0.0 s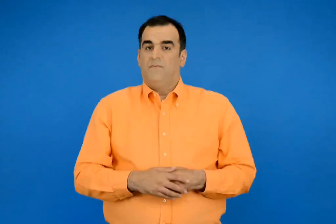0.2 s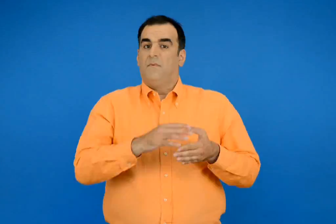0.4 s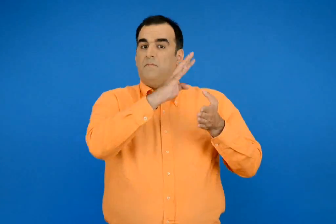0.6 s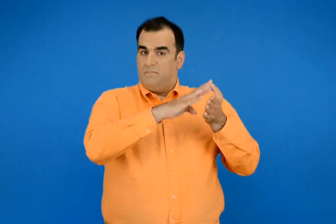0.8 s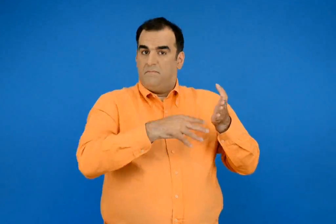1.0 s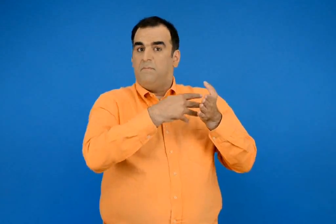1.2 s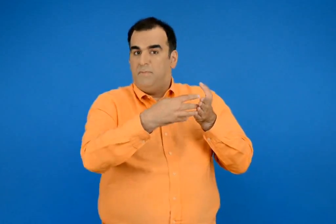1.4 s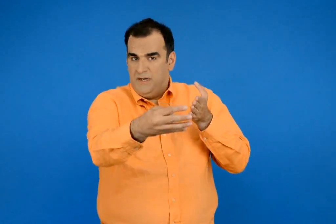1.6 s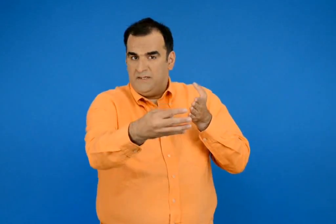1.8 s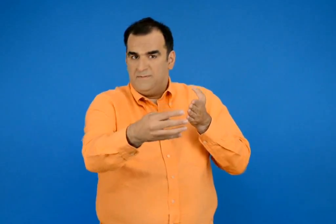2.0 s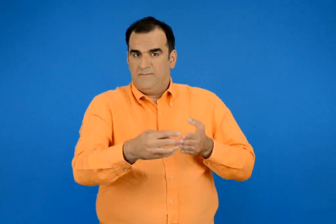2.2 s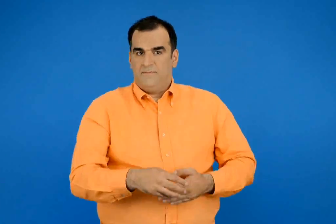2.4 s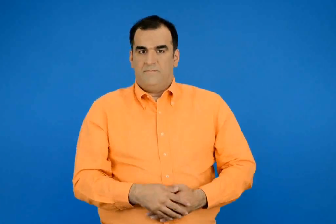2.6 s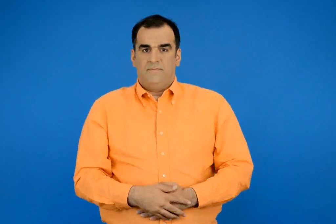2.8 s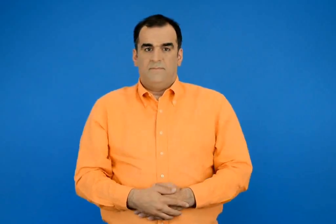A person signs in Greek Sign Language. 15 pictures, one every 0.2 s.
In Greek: με πίνακα
